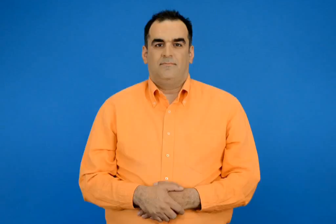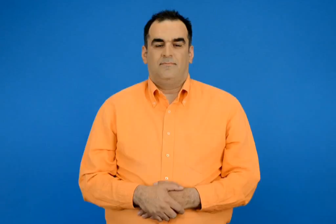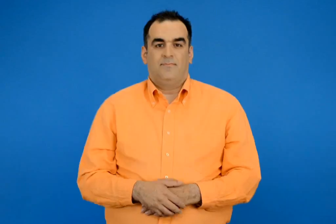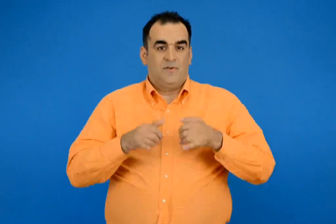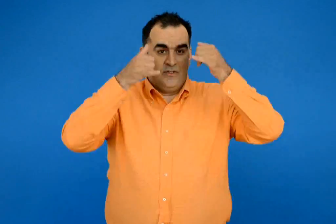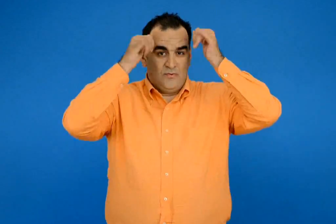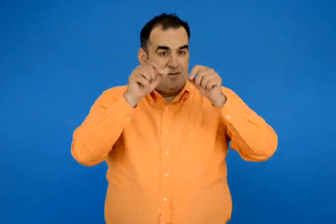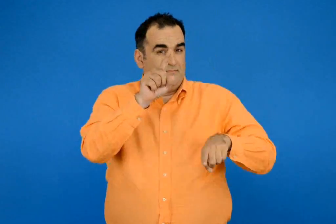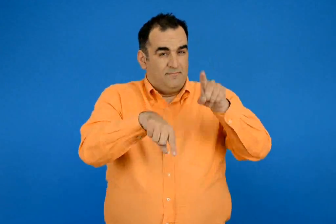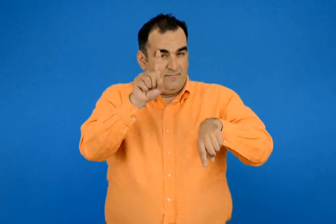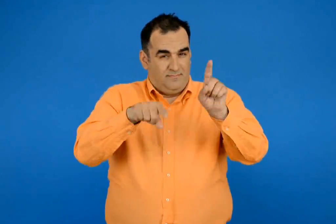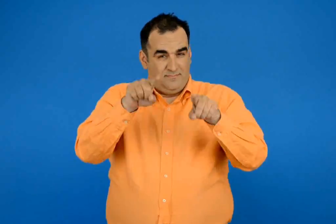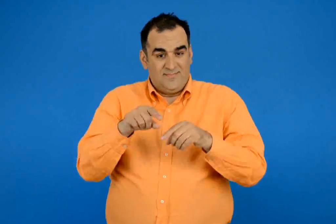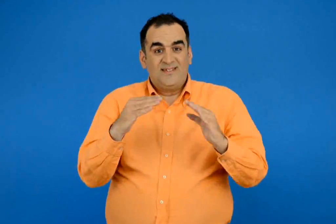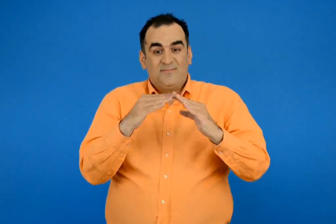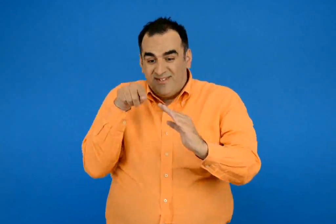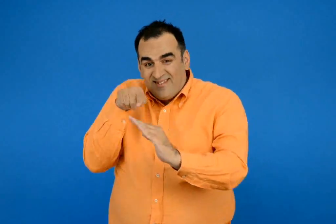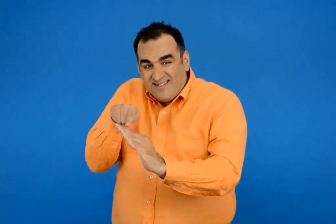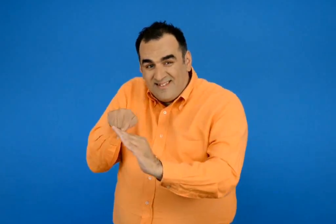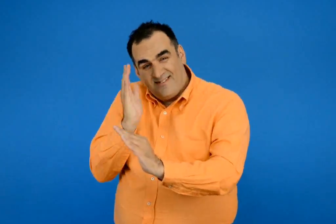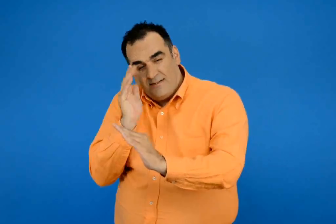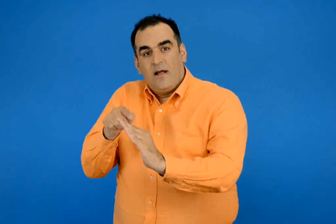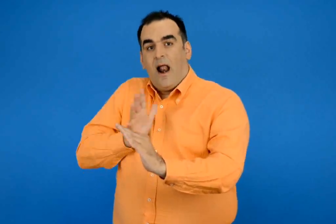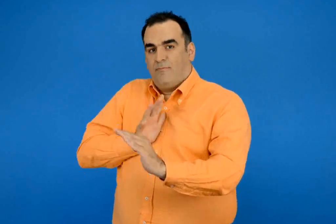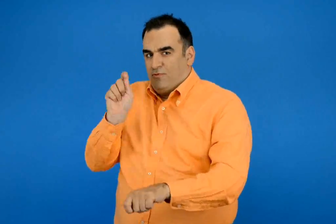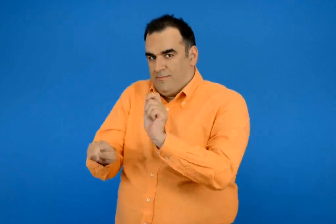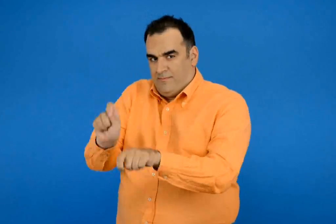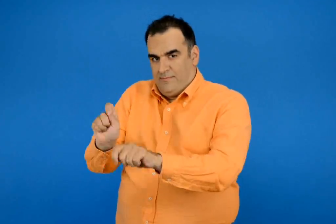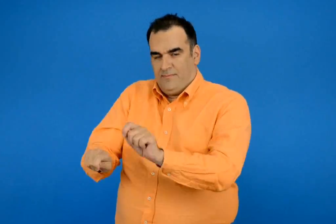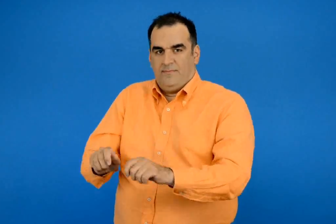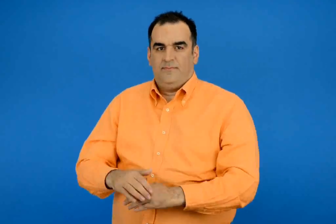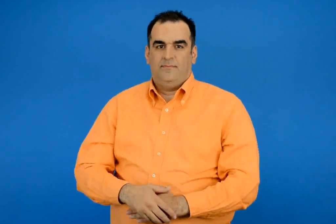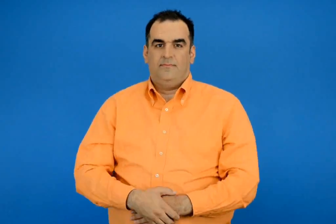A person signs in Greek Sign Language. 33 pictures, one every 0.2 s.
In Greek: μερικά ζώα ζουν σε σπίτια που φτιάχνουν οι άνθρωποι για αυτά
